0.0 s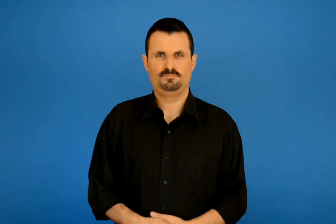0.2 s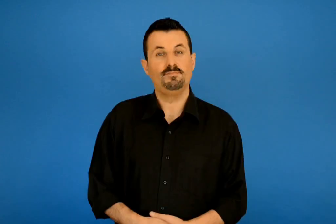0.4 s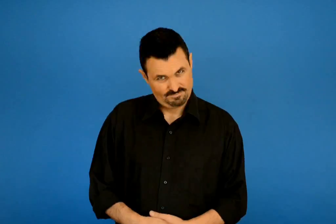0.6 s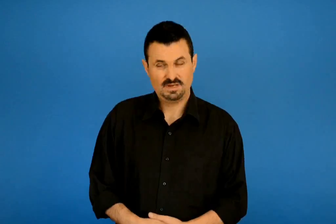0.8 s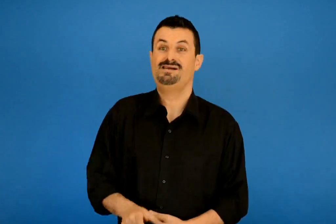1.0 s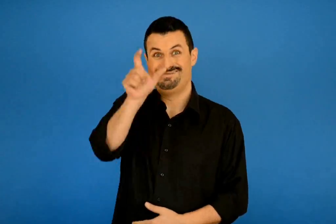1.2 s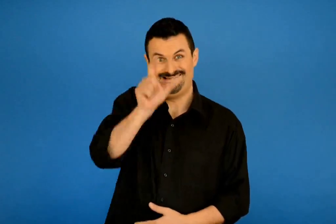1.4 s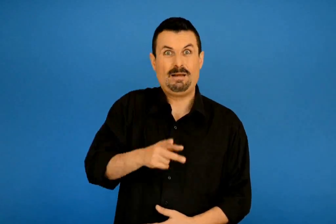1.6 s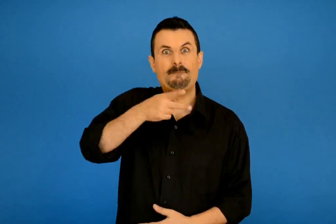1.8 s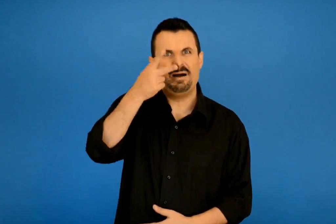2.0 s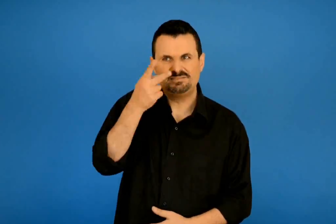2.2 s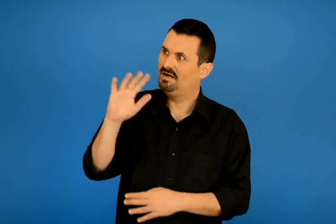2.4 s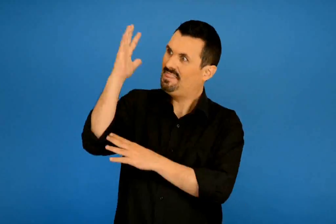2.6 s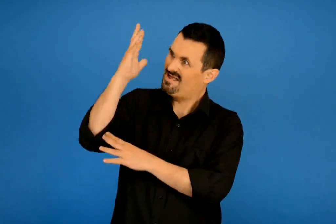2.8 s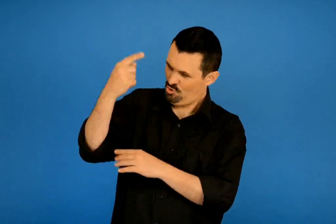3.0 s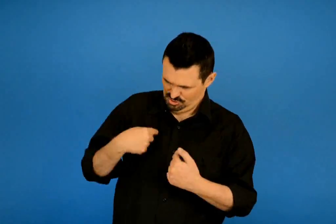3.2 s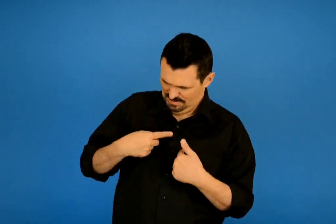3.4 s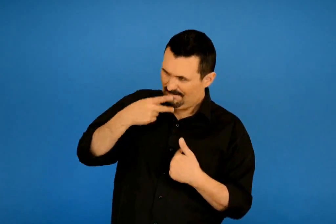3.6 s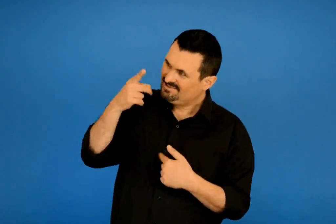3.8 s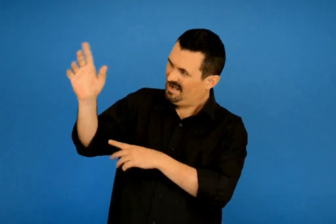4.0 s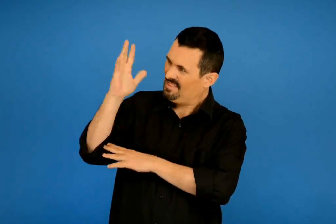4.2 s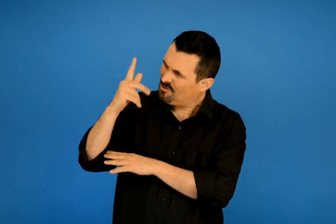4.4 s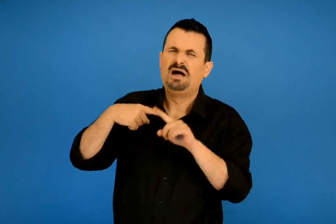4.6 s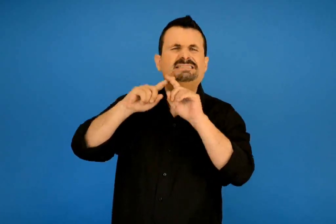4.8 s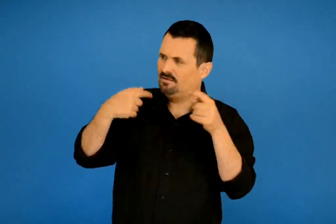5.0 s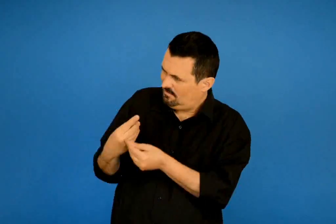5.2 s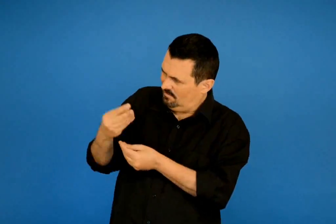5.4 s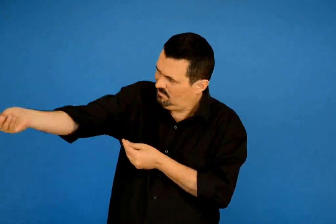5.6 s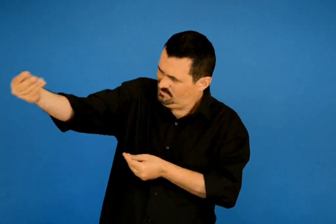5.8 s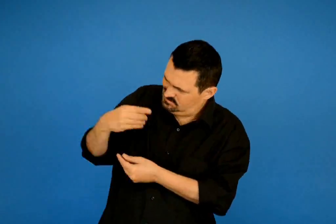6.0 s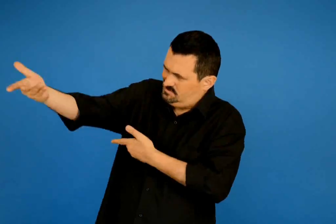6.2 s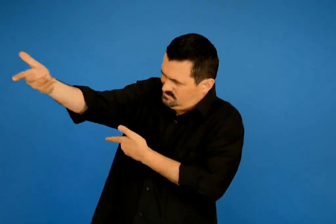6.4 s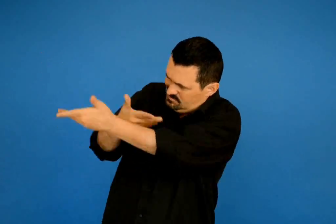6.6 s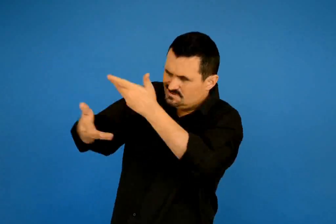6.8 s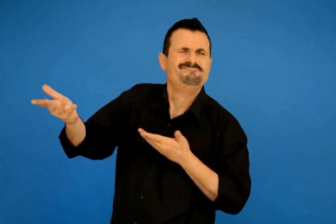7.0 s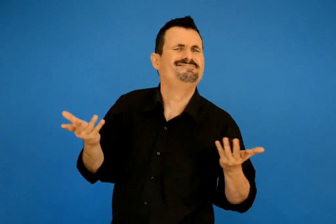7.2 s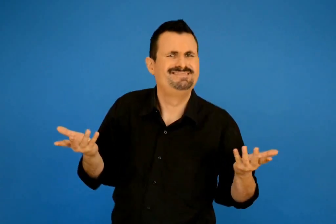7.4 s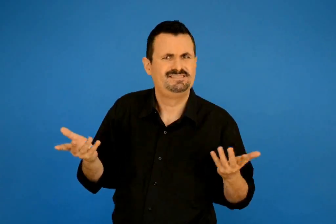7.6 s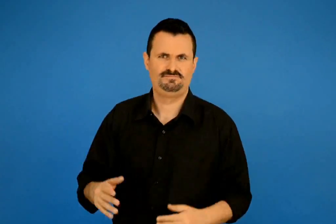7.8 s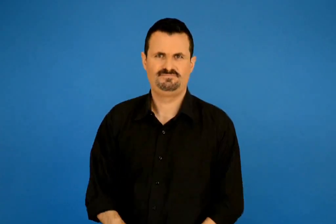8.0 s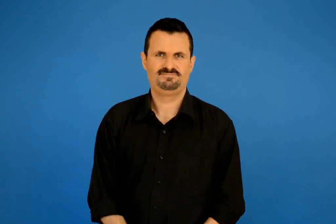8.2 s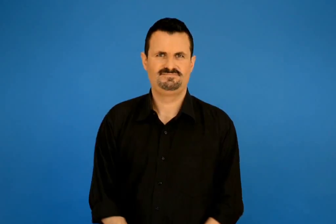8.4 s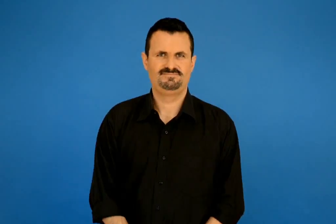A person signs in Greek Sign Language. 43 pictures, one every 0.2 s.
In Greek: τι δίνει ο ποιητής στο δέντρο και τι του προσφέρει αυτό για αντάλλαγμα ;
